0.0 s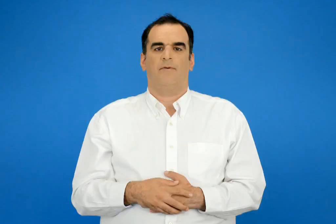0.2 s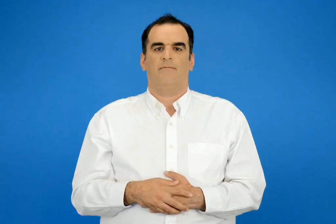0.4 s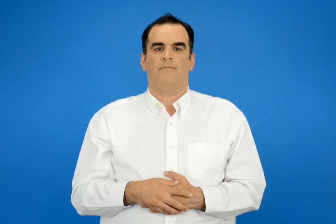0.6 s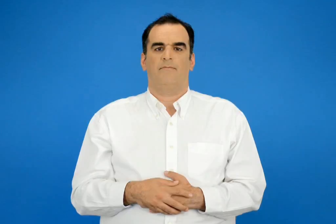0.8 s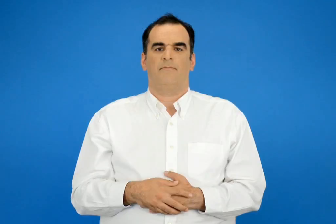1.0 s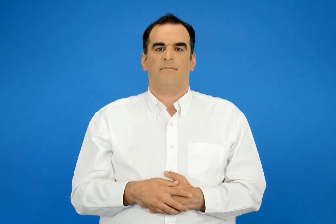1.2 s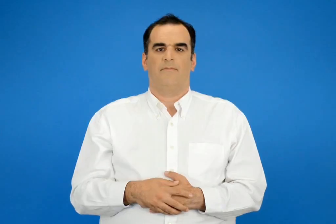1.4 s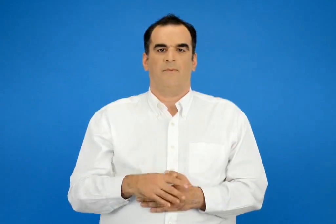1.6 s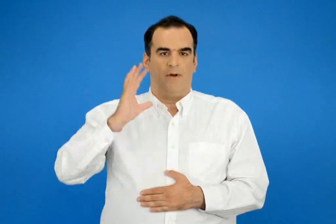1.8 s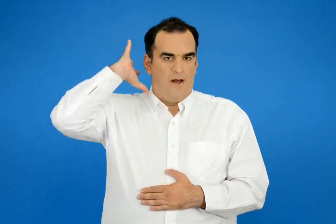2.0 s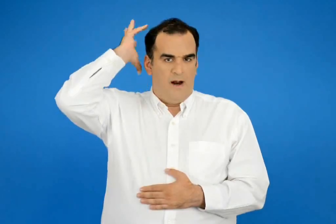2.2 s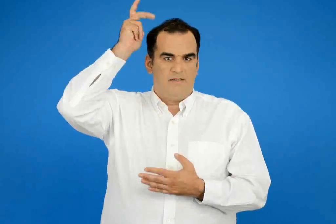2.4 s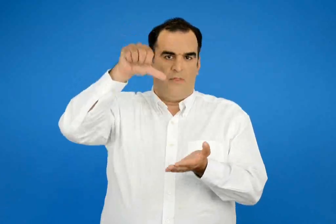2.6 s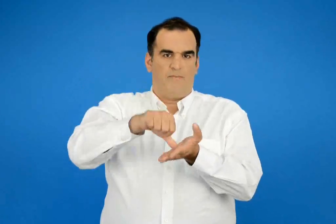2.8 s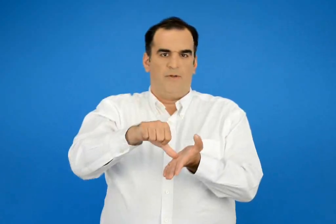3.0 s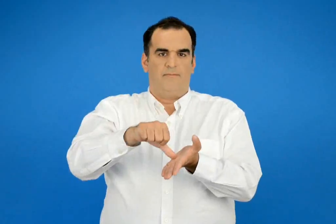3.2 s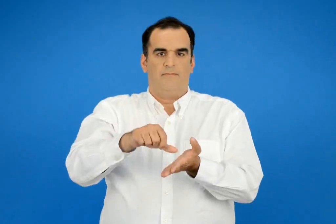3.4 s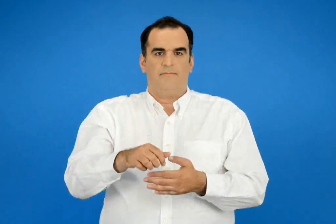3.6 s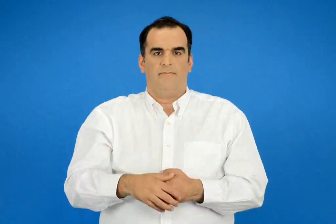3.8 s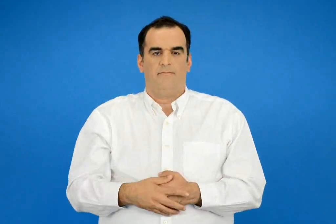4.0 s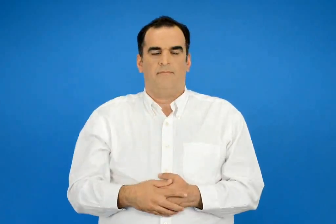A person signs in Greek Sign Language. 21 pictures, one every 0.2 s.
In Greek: αλεξανδρούπολη
